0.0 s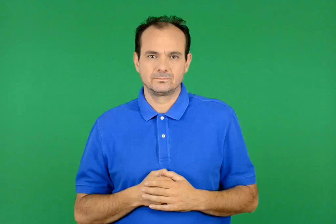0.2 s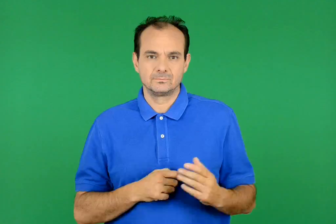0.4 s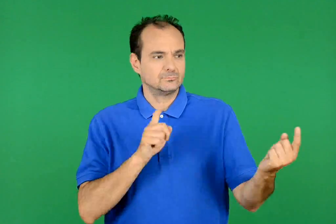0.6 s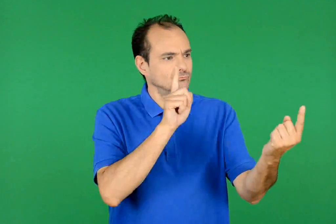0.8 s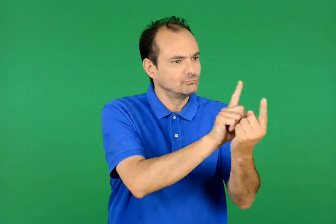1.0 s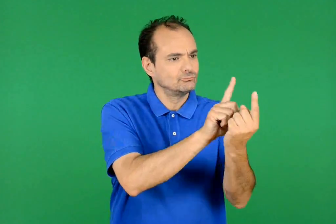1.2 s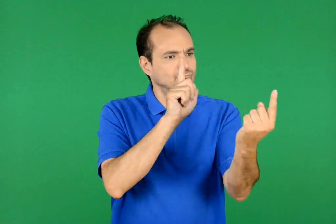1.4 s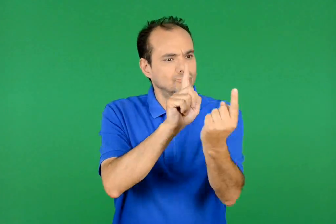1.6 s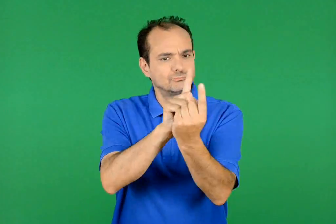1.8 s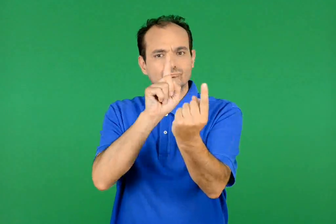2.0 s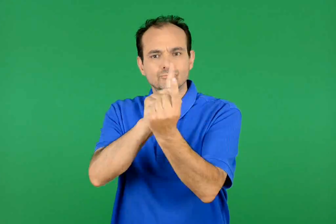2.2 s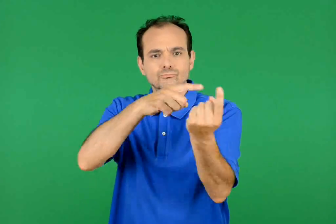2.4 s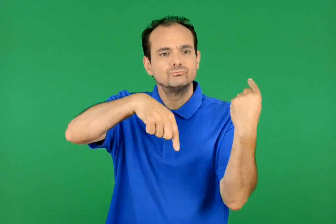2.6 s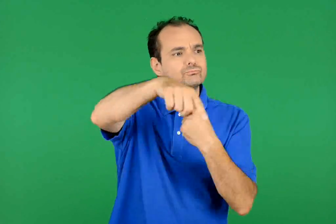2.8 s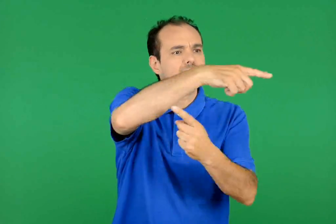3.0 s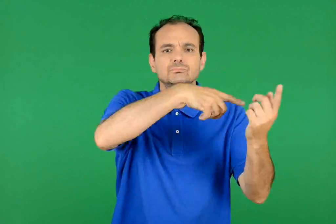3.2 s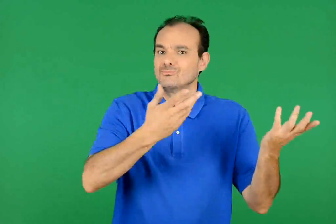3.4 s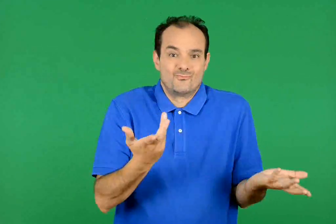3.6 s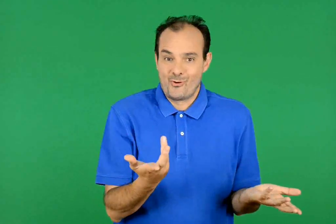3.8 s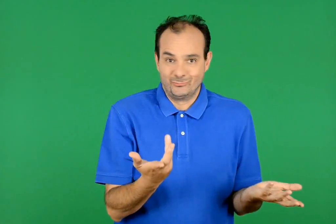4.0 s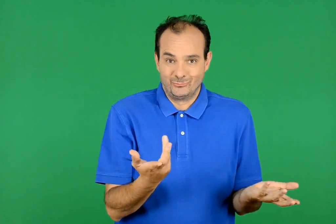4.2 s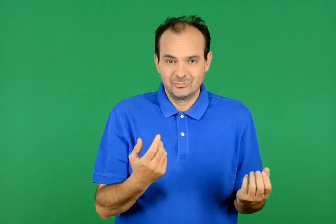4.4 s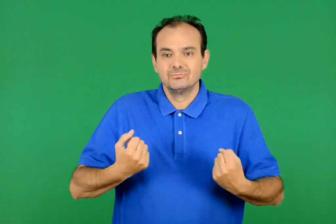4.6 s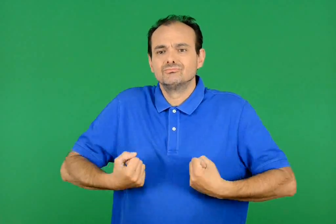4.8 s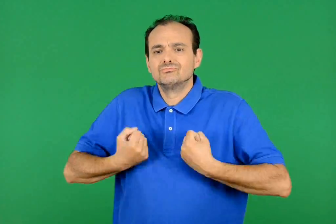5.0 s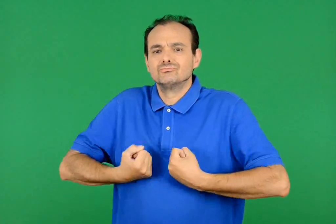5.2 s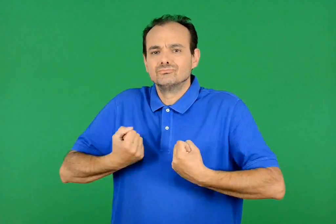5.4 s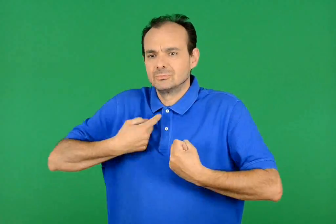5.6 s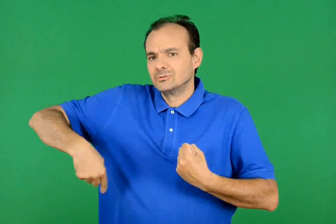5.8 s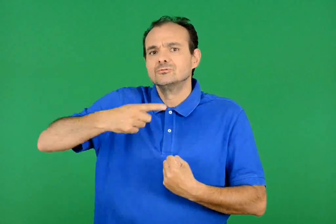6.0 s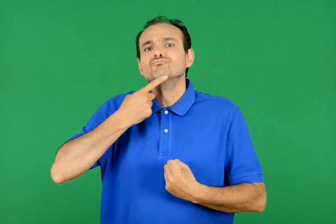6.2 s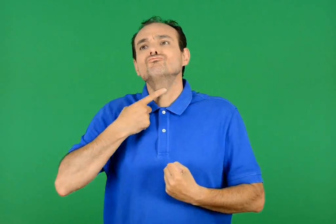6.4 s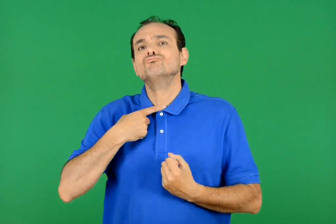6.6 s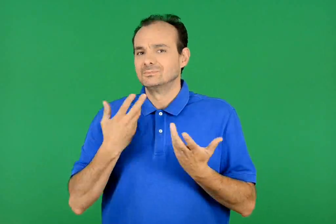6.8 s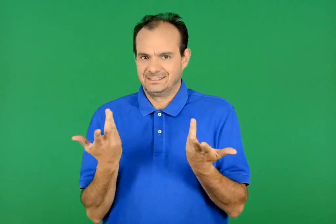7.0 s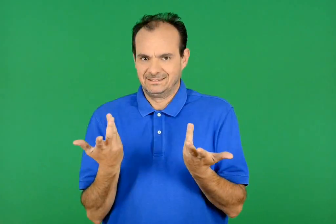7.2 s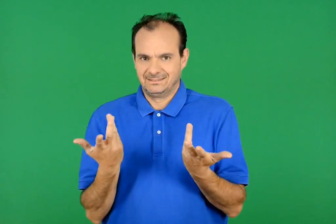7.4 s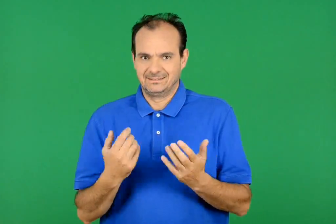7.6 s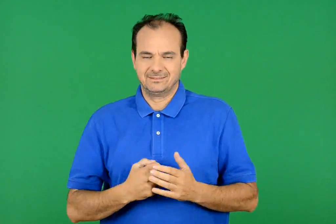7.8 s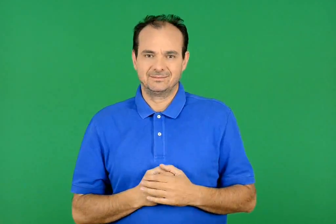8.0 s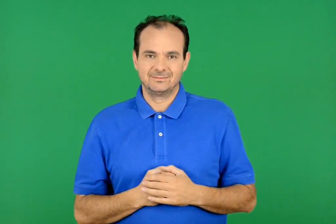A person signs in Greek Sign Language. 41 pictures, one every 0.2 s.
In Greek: πώς είναι οι σχέσεις μας με τους άλλους ; τι μας αρέσει να παίζουμε ;
